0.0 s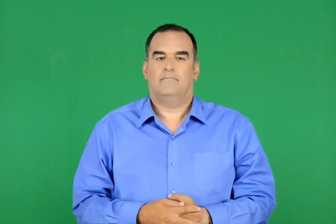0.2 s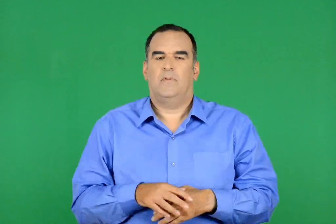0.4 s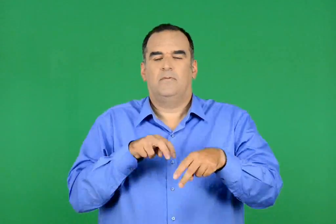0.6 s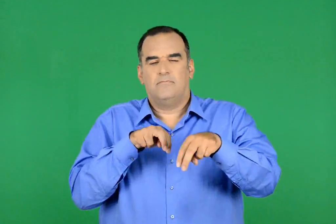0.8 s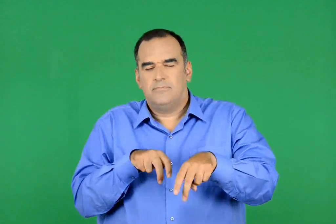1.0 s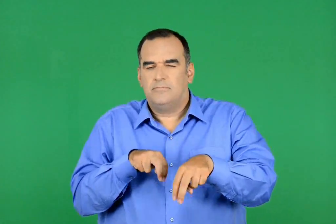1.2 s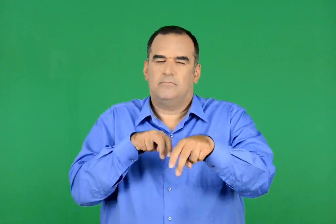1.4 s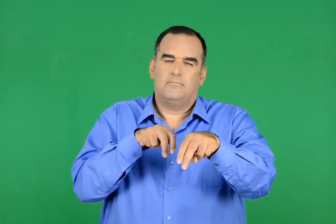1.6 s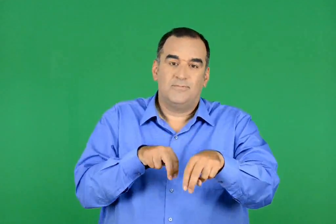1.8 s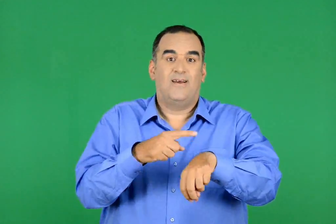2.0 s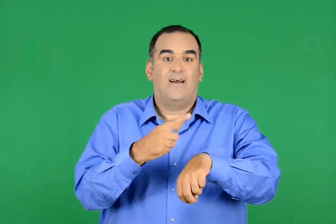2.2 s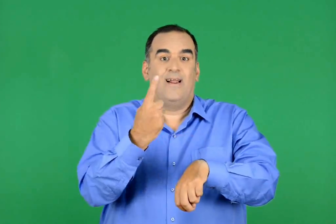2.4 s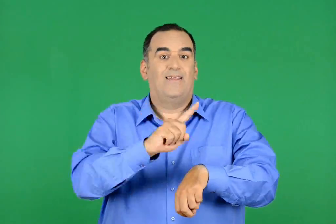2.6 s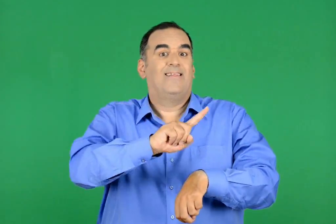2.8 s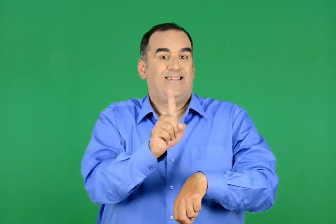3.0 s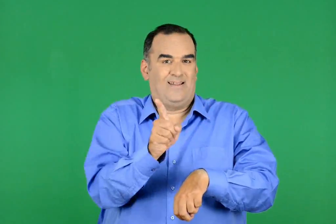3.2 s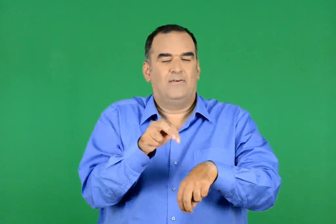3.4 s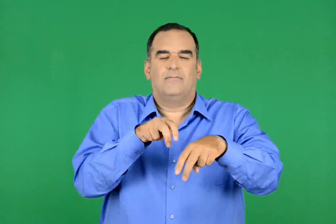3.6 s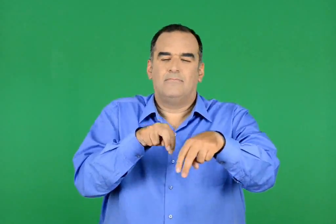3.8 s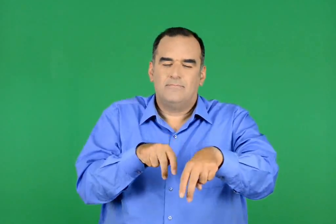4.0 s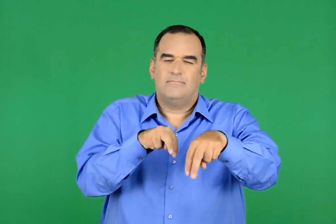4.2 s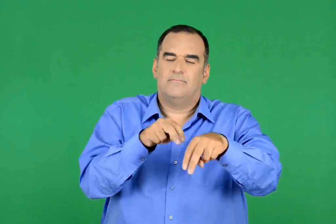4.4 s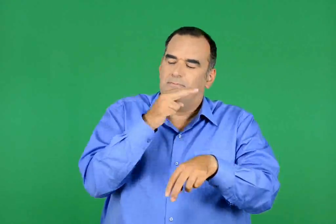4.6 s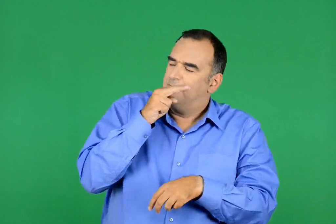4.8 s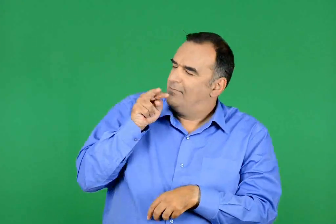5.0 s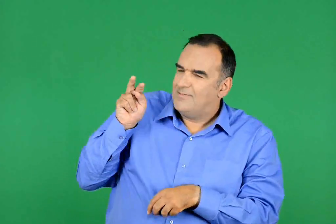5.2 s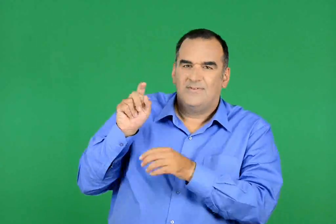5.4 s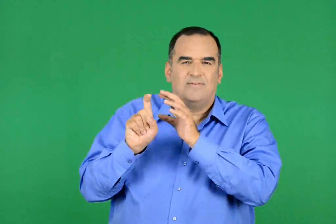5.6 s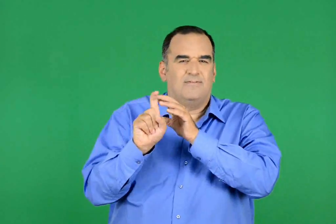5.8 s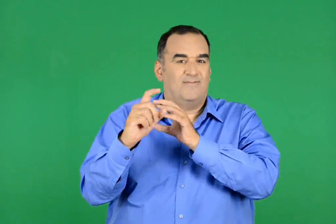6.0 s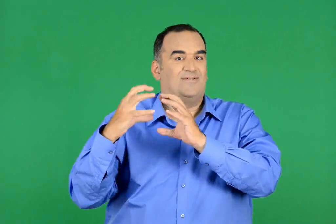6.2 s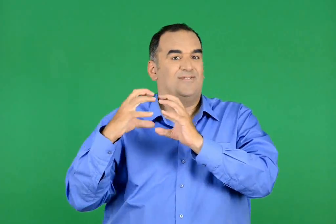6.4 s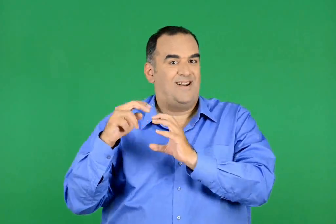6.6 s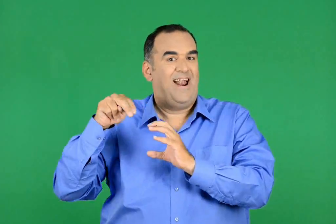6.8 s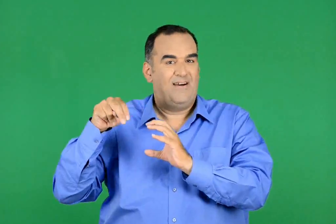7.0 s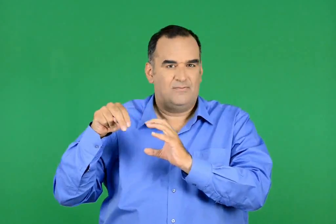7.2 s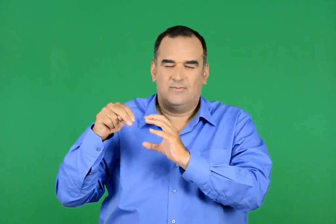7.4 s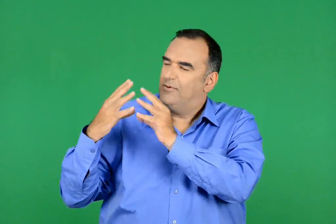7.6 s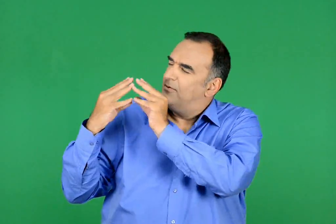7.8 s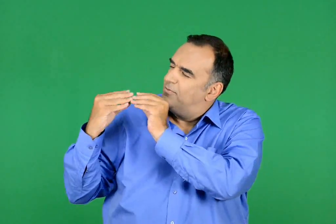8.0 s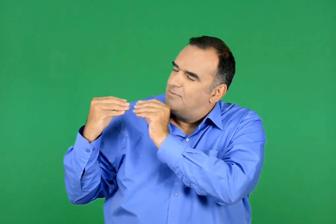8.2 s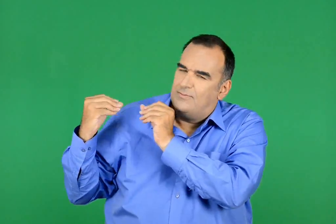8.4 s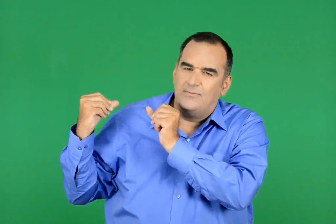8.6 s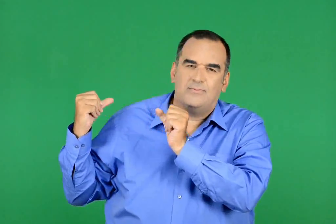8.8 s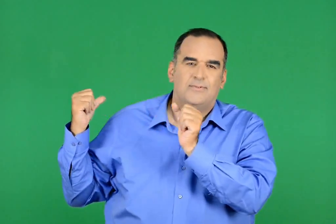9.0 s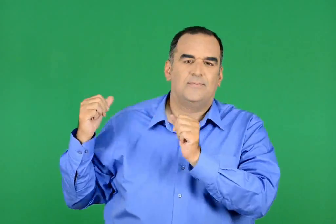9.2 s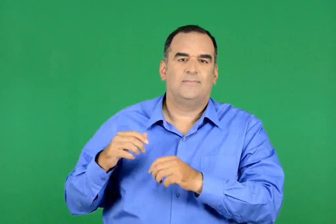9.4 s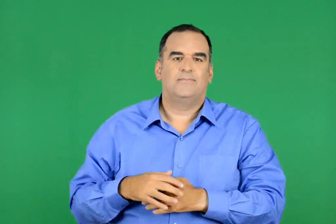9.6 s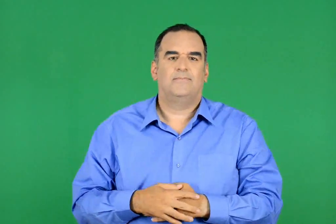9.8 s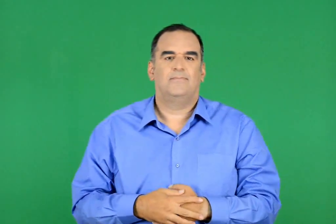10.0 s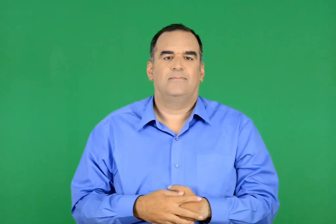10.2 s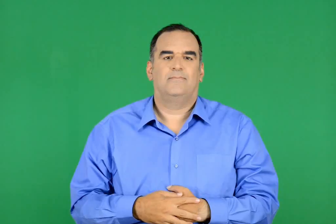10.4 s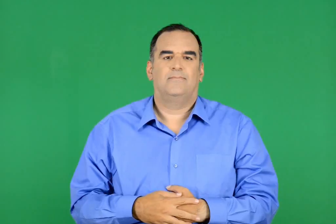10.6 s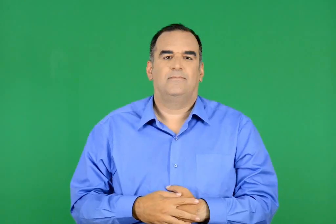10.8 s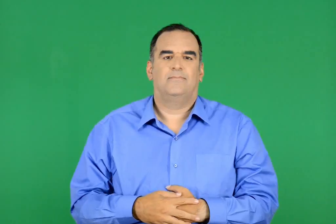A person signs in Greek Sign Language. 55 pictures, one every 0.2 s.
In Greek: προχωρήσαμε έτσι κάπου ένα τέταρτο. σιγά σιγά το σκάφος τού ναυτίλου χανόταν πίσω µας
